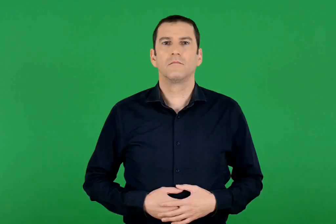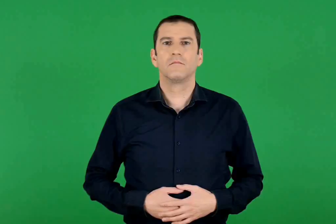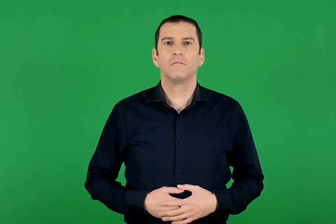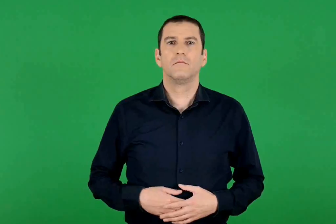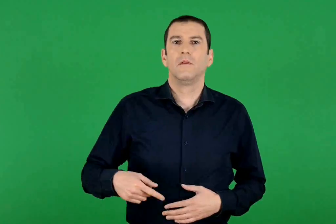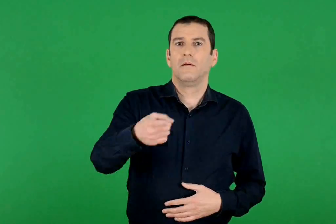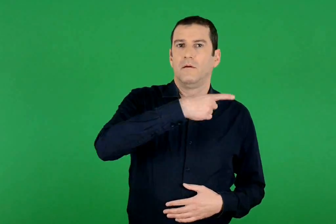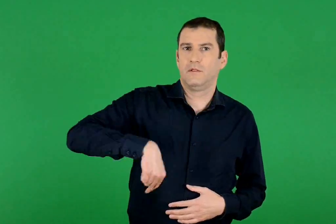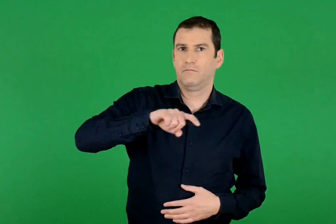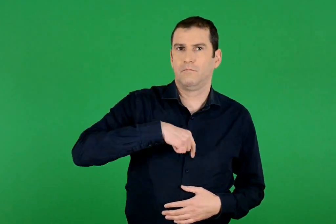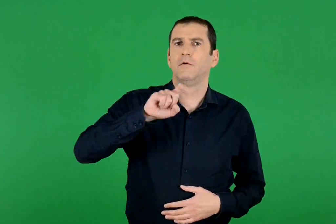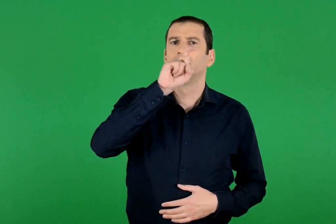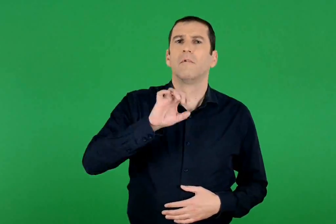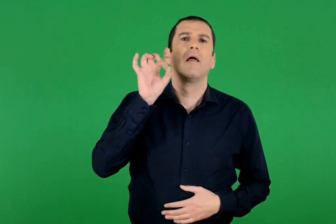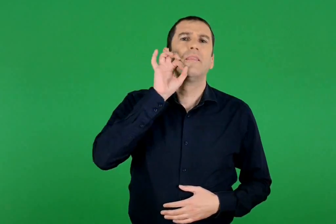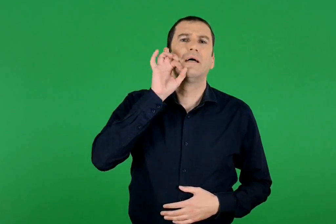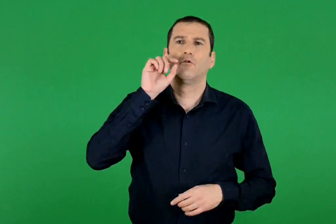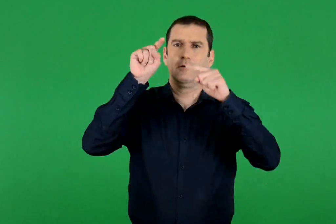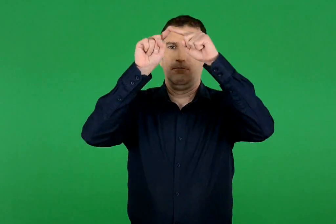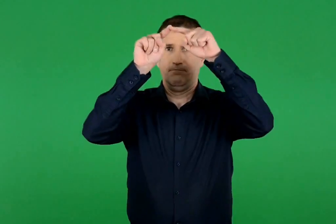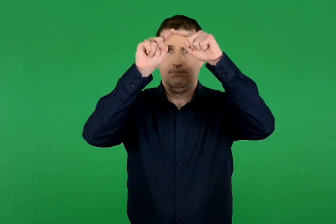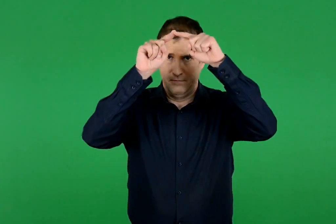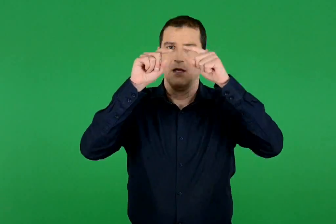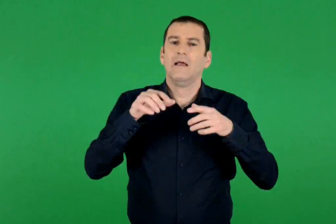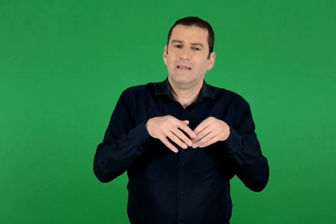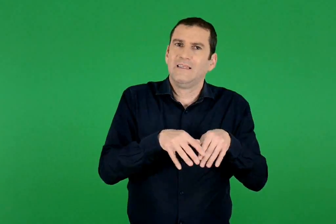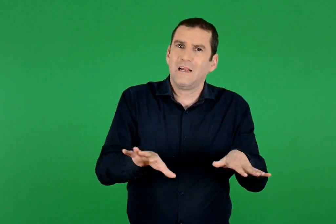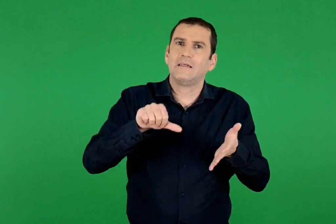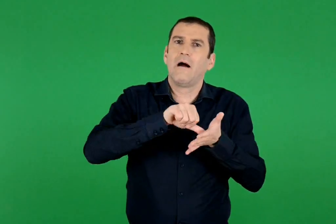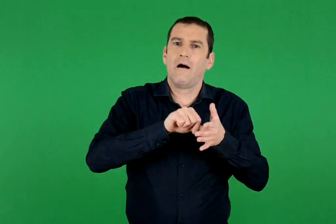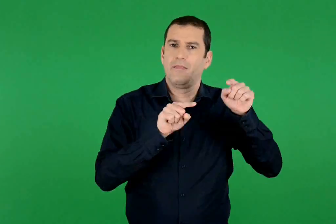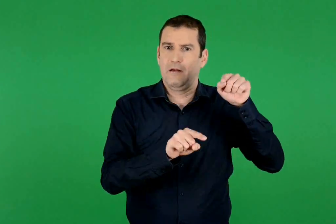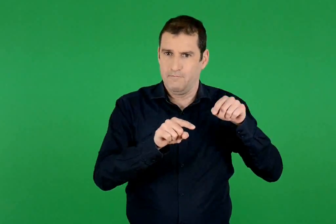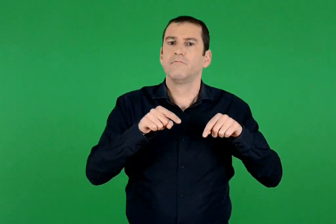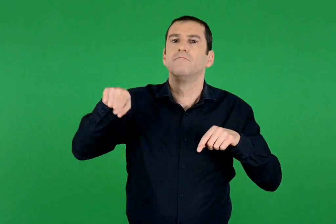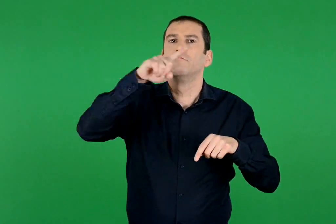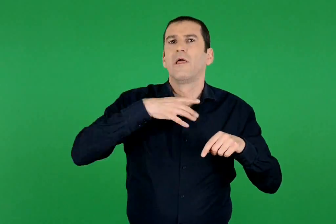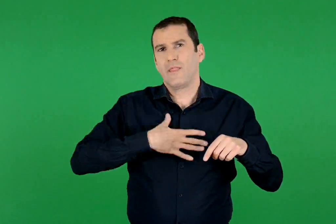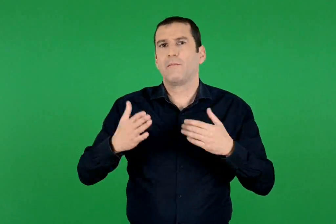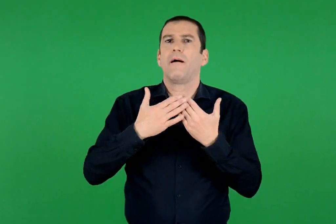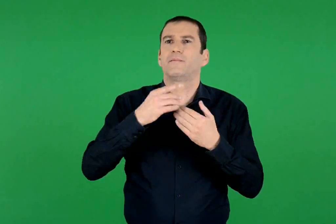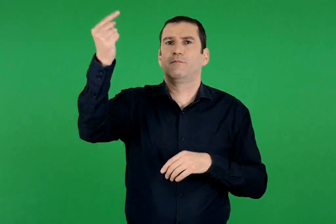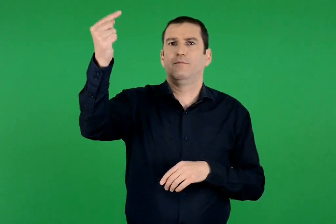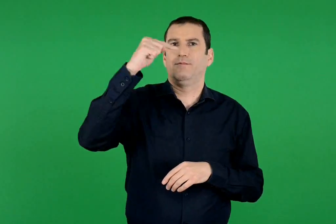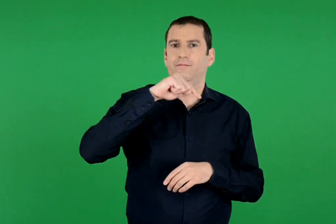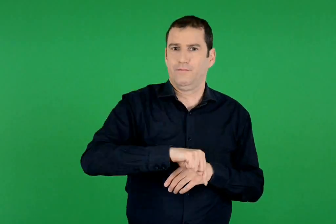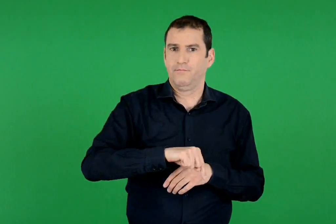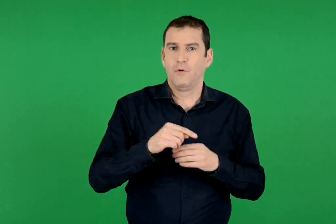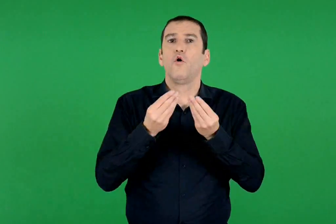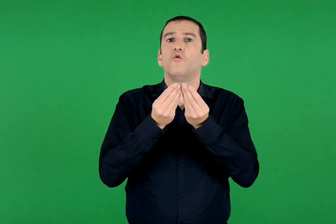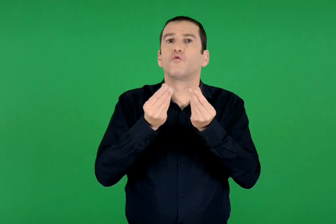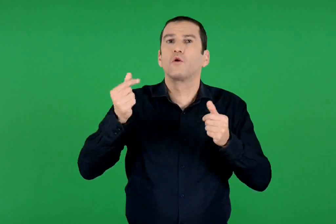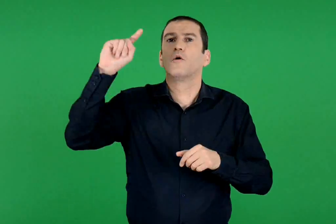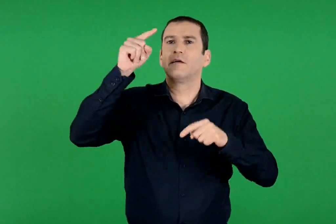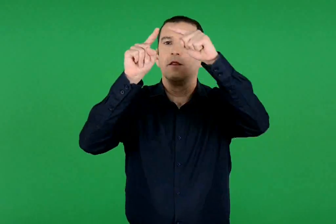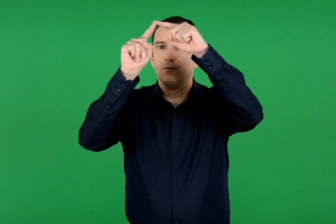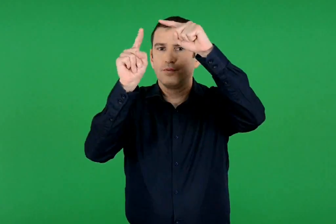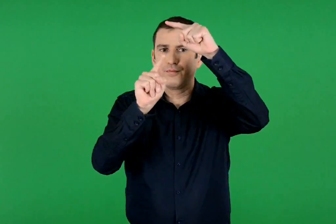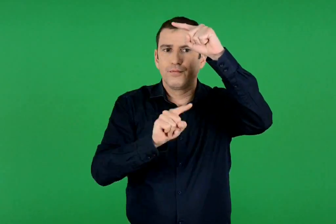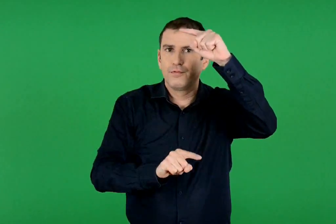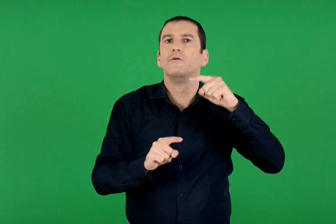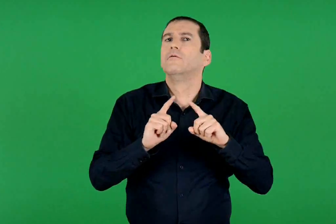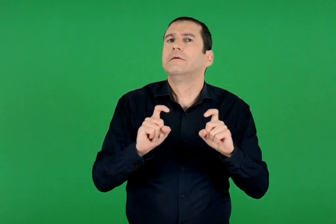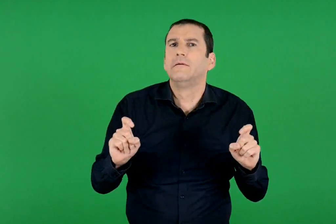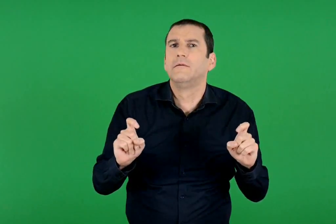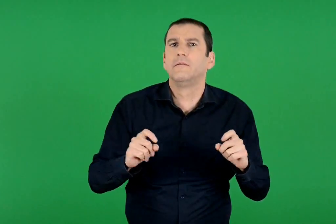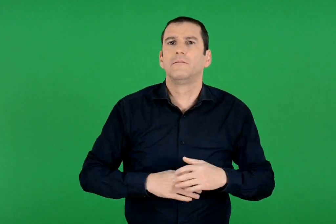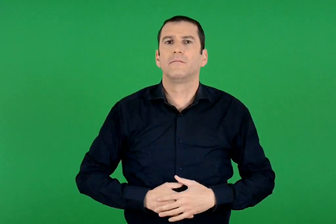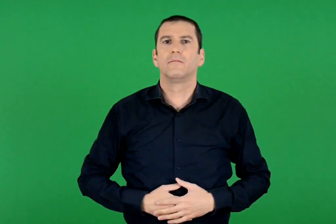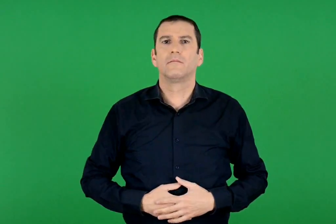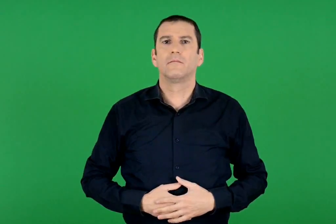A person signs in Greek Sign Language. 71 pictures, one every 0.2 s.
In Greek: ζούμε στη θεσσαλονίκη και θέλουμε να επισκεφτούμε τους συγγενείς μας στην αθήνα. πώς είναι προτιμότερο να ταξιδέψουμε ;
